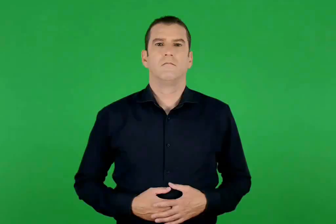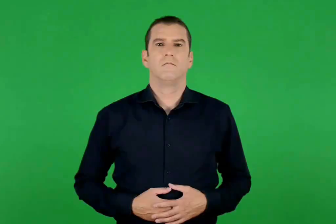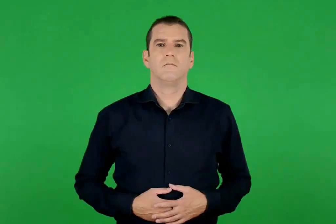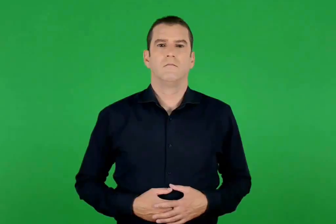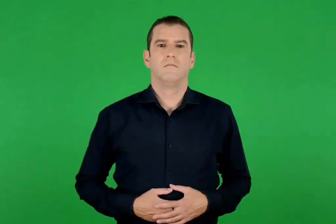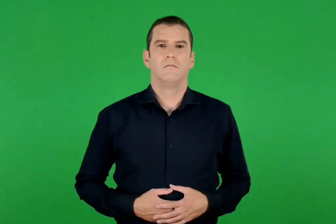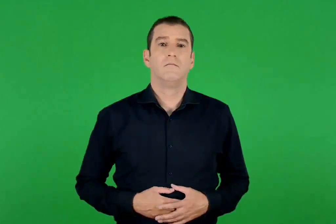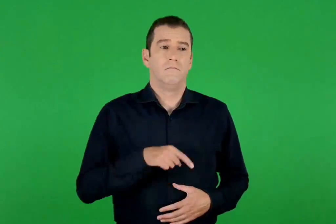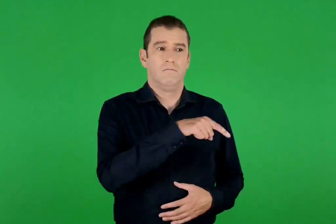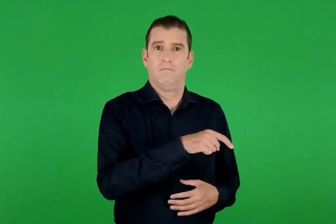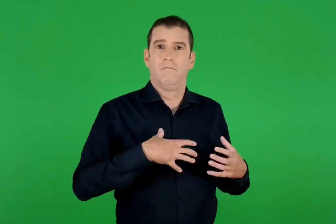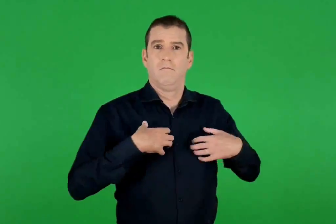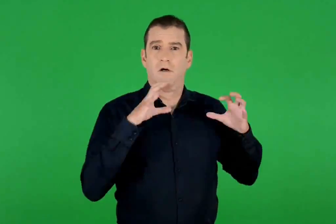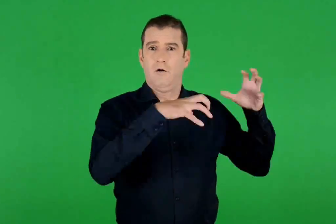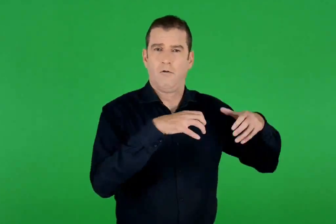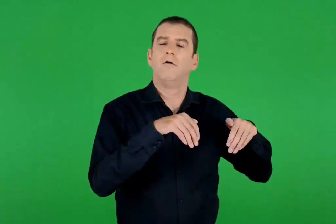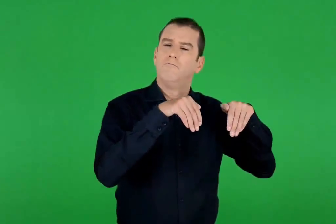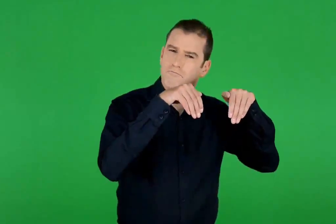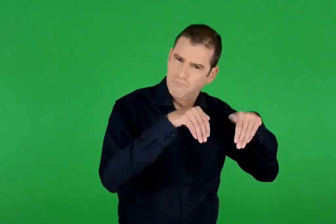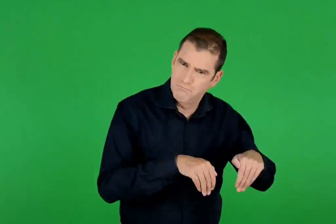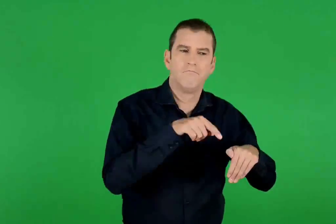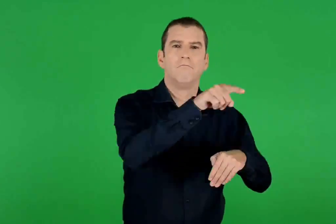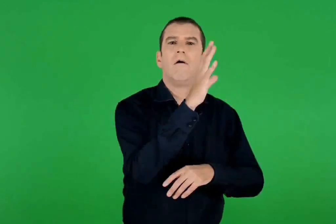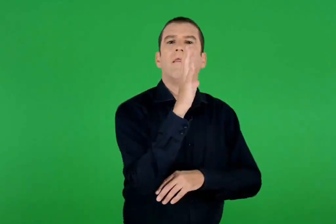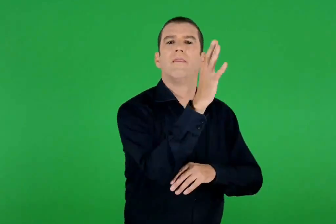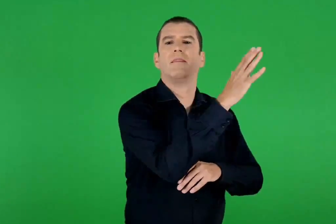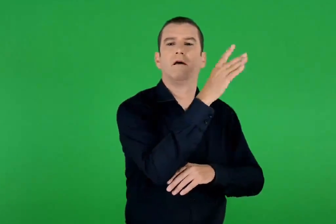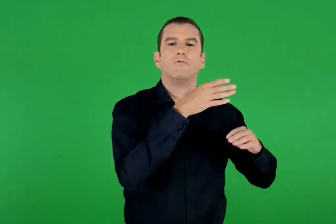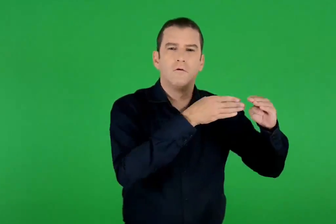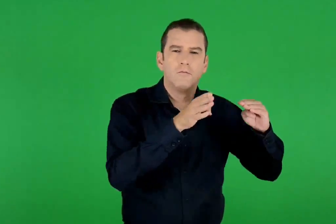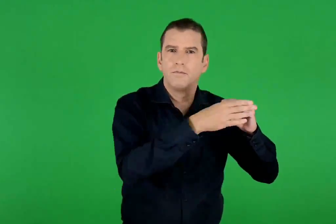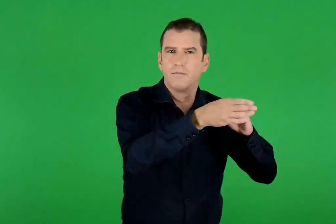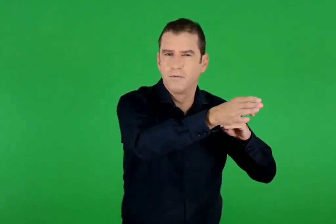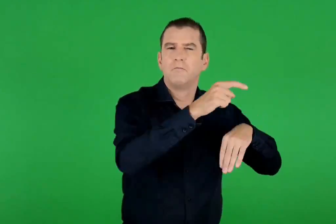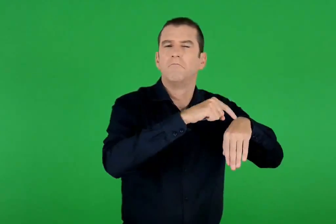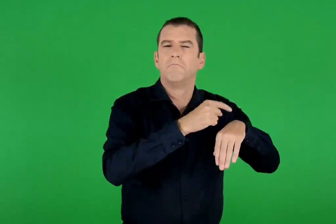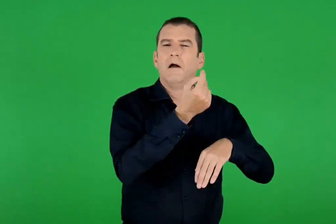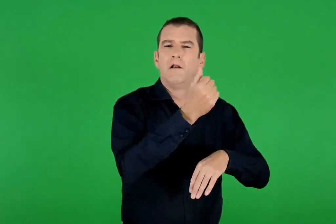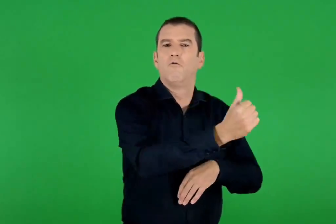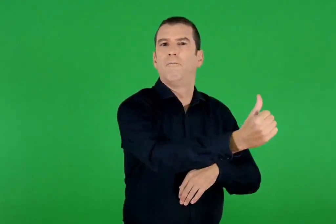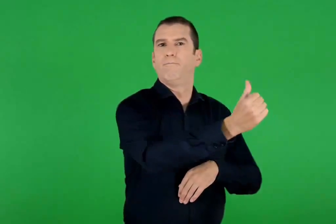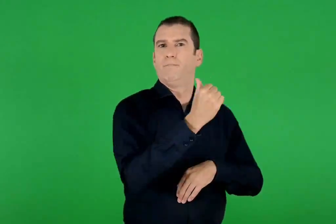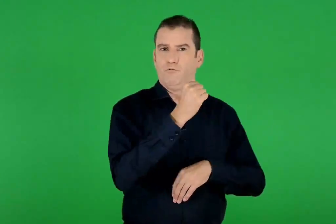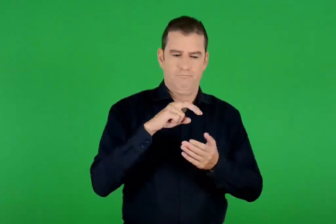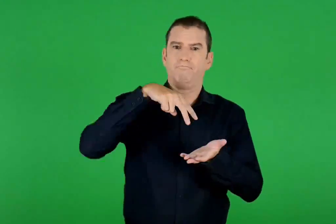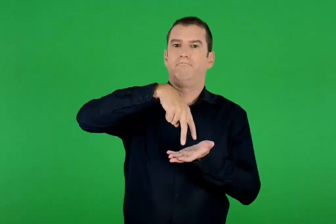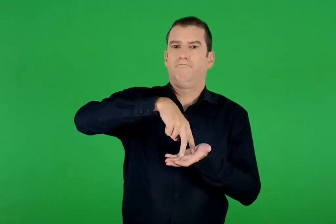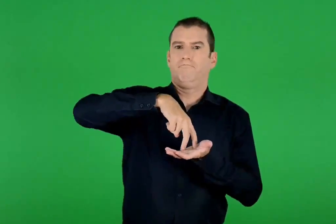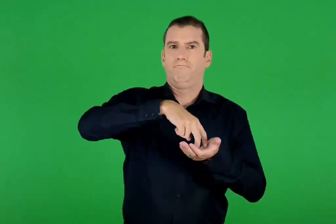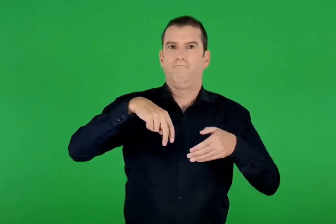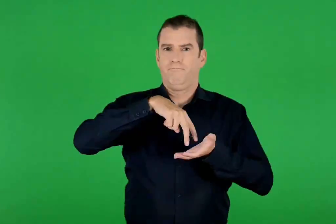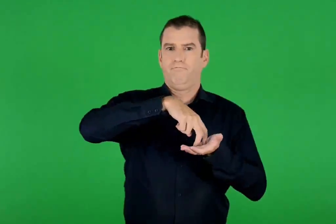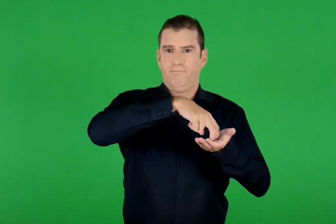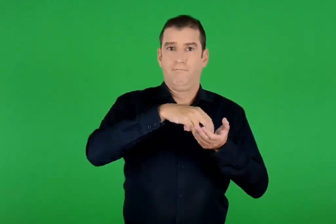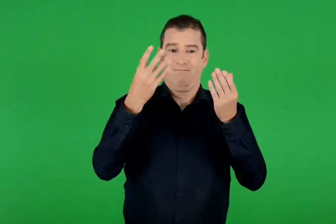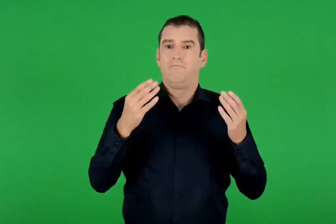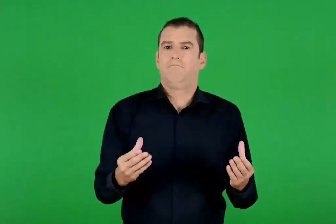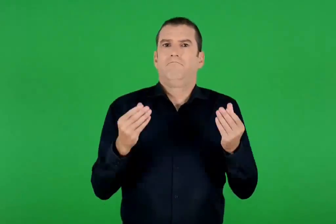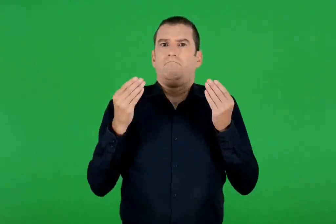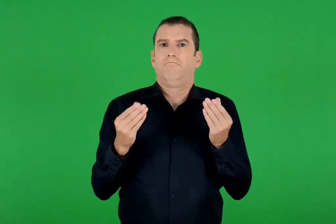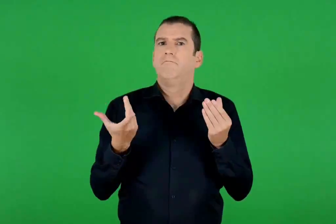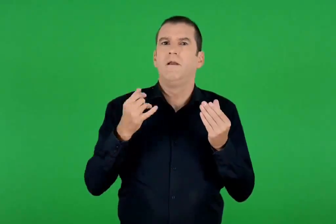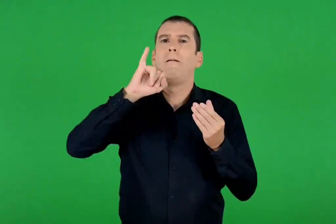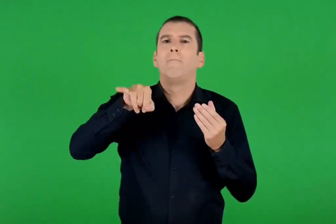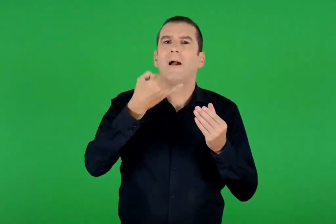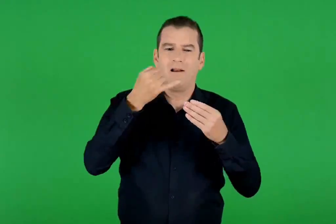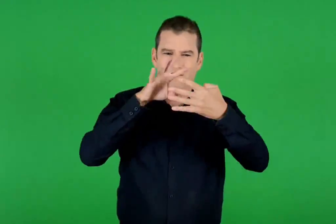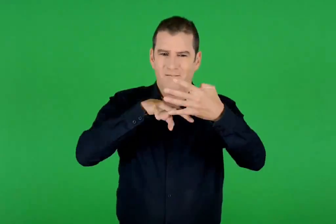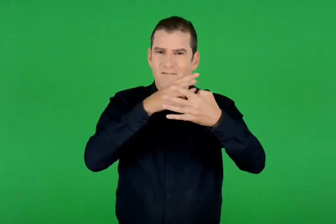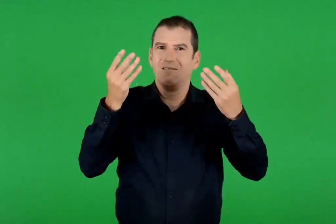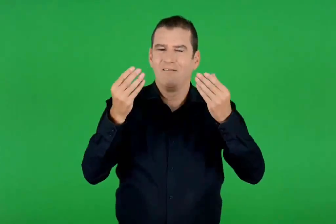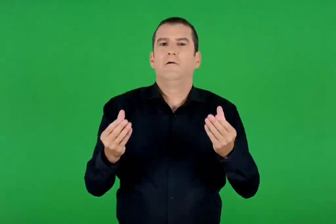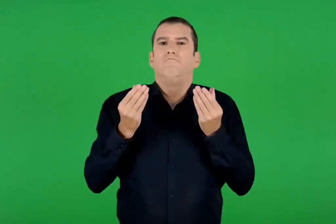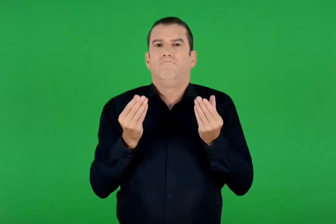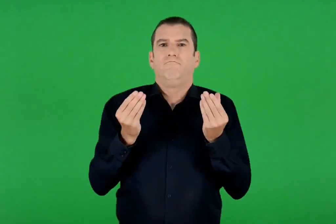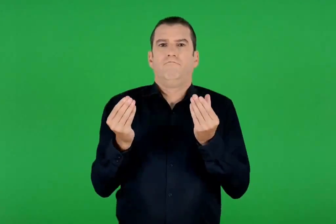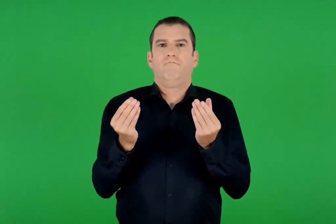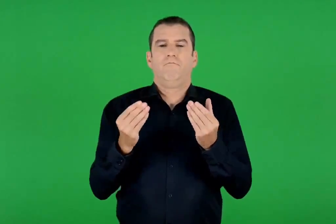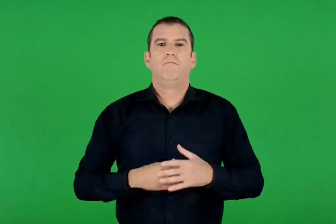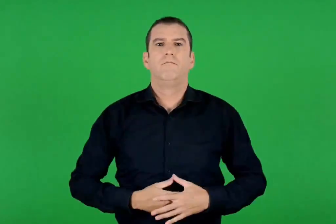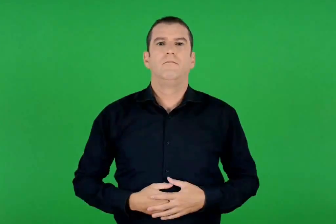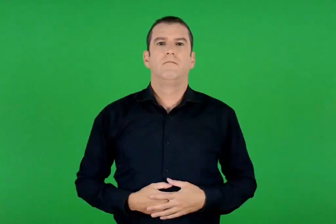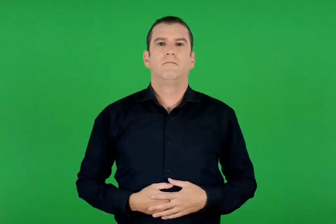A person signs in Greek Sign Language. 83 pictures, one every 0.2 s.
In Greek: εκείνη υπάκουσε , χώθηκε στο δάσος και σε λίγο επέστρεψε περπατώντας όρθια στα πίσω πόδια. στα μπροστινά κρατούσε μια κηρήθρα με μέλι
